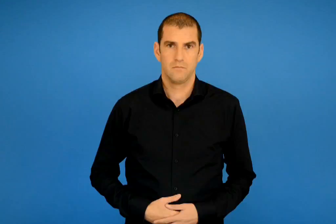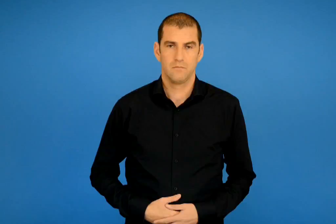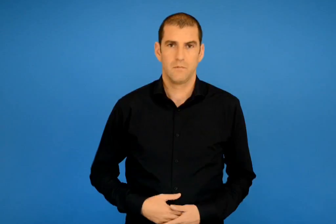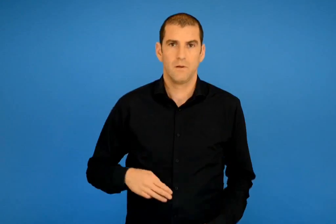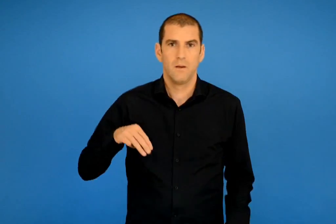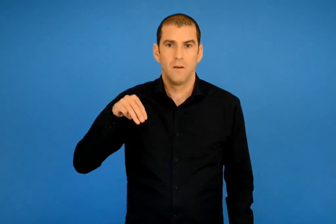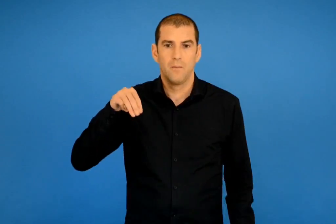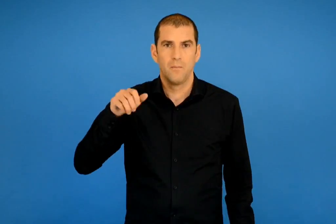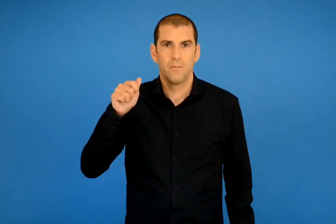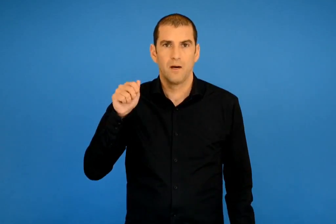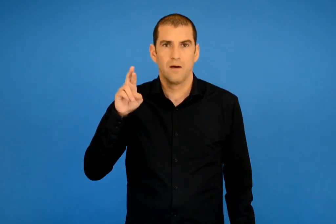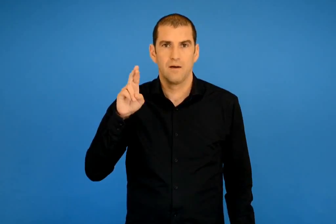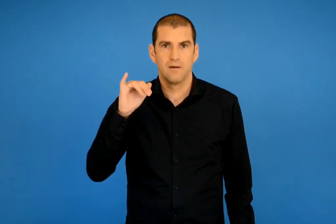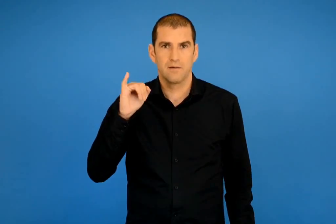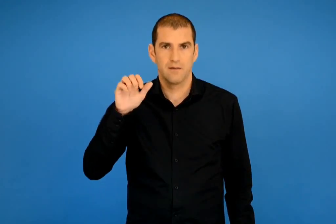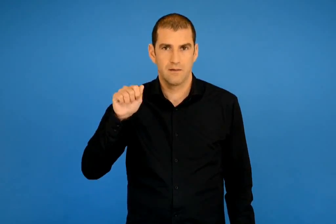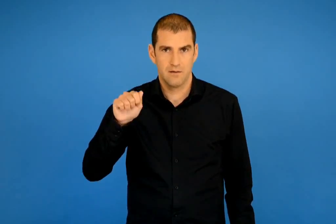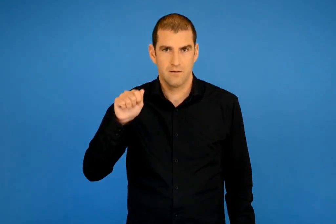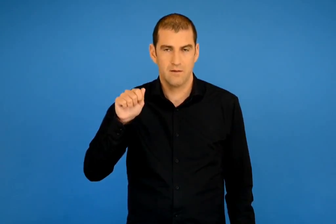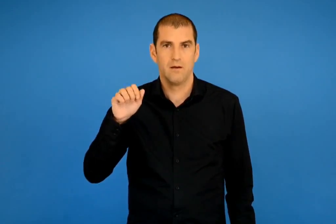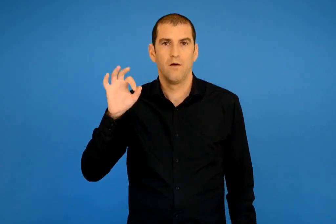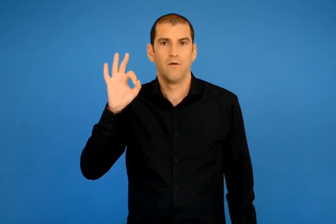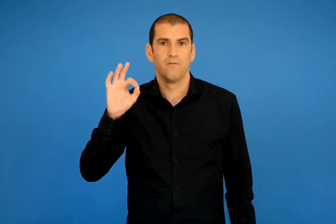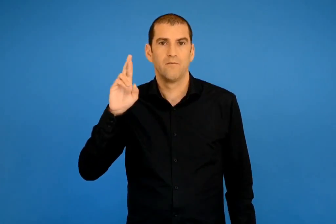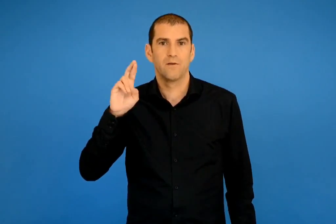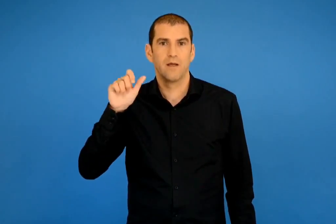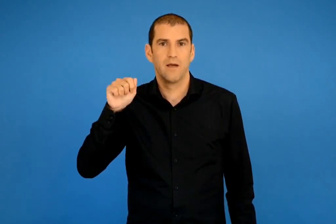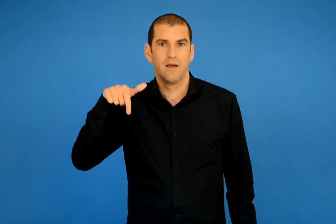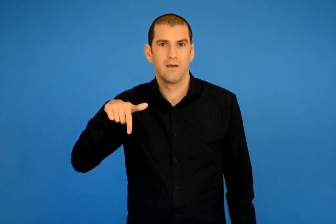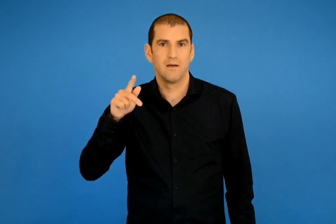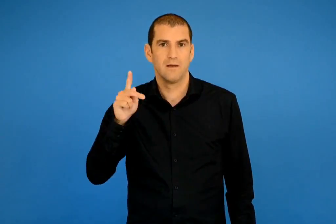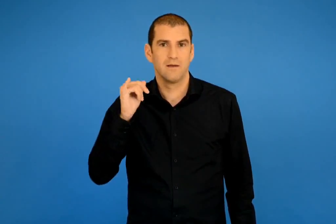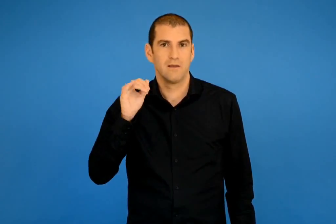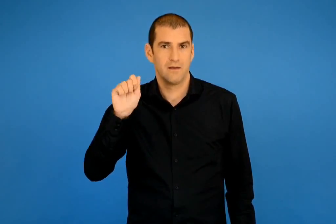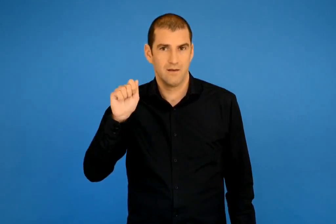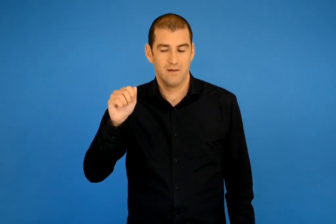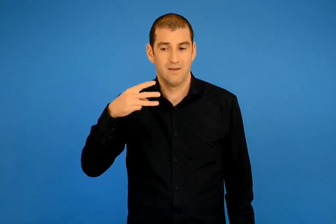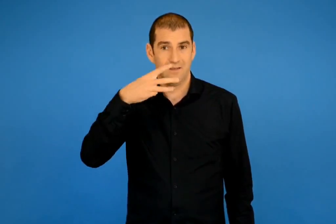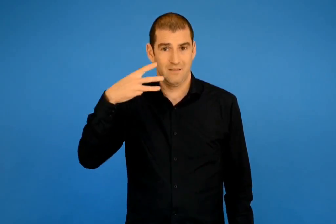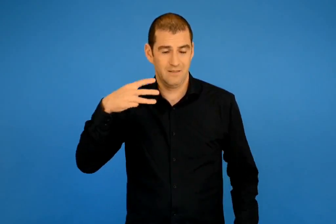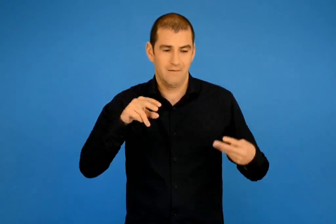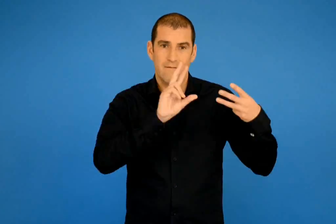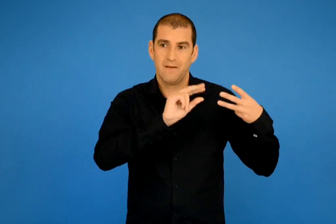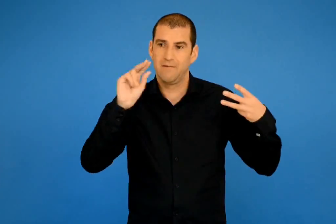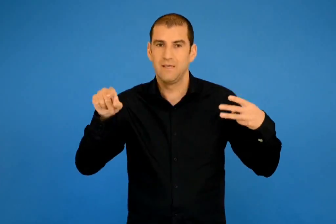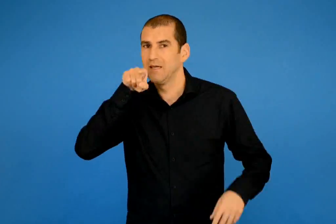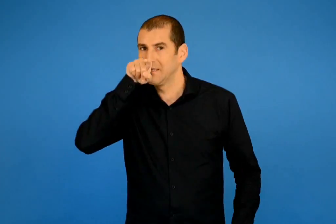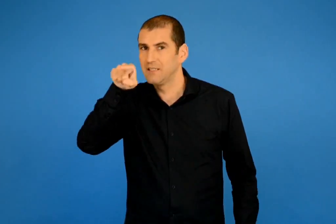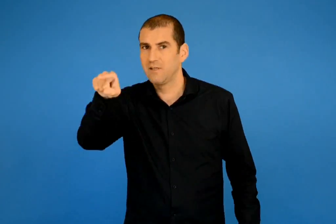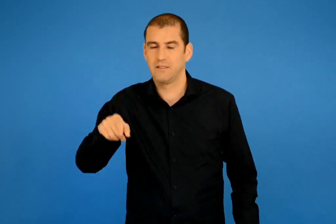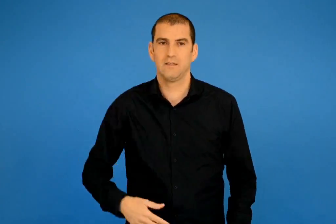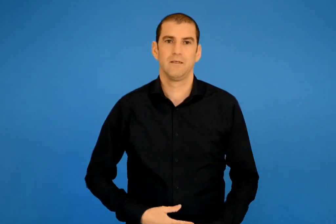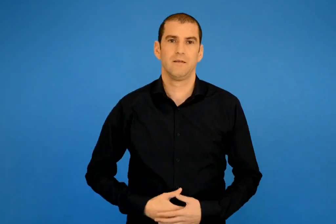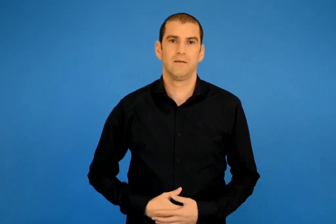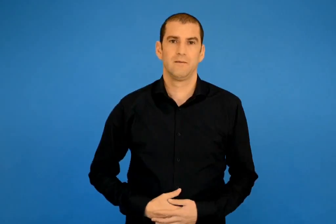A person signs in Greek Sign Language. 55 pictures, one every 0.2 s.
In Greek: μαρία φραγκια ξ όπως ξιφίας
